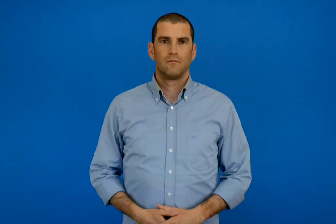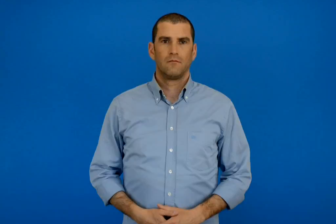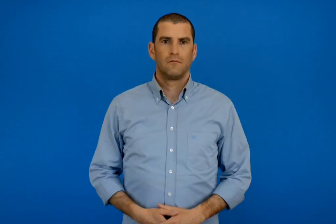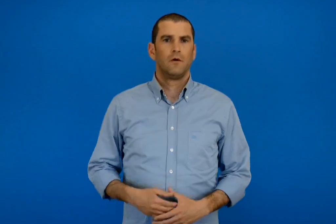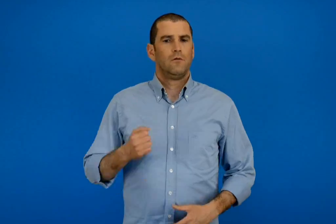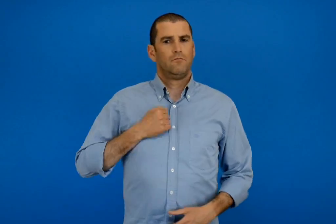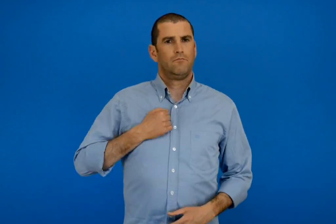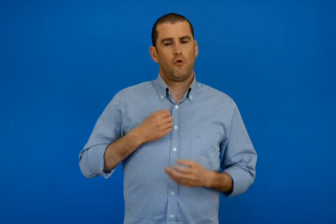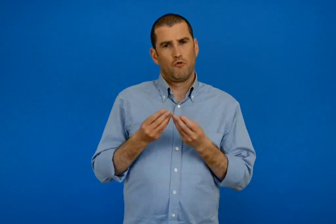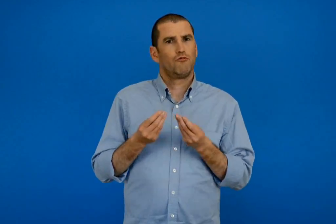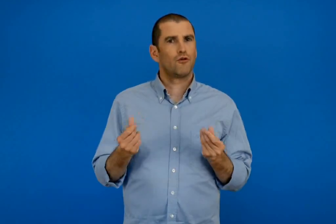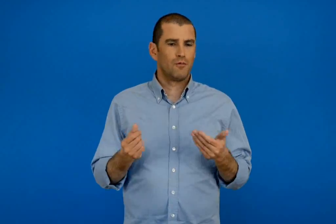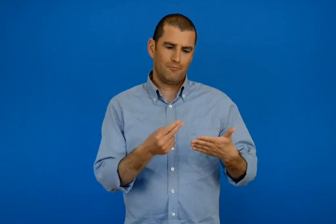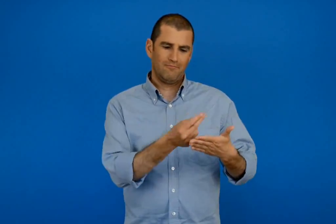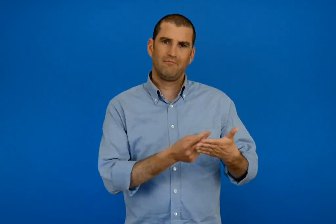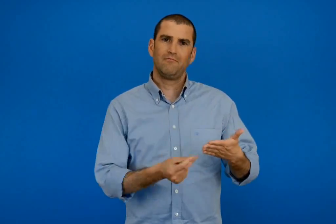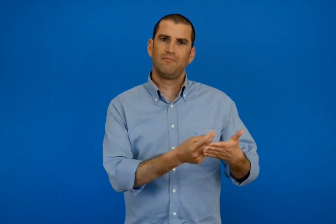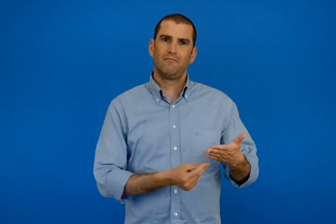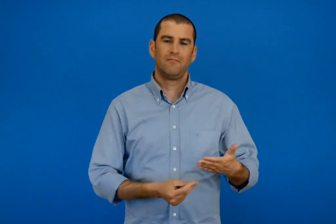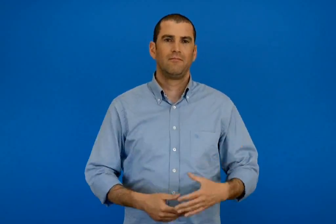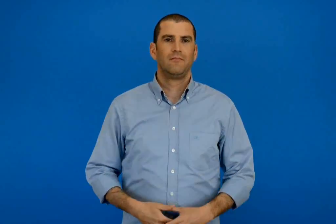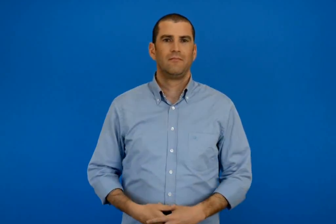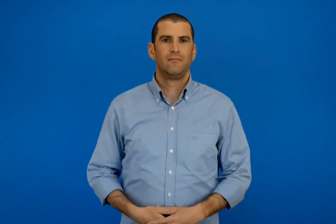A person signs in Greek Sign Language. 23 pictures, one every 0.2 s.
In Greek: το ζωγραφίζω µε το δικό µου τρόπο
